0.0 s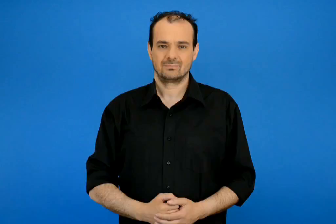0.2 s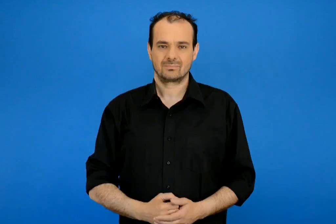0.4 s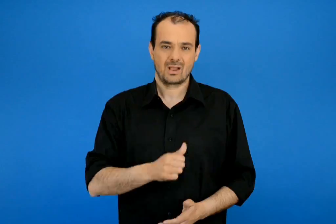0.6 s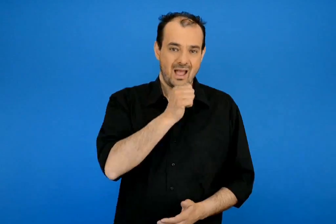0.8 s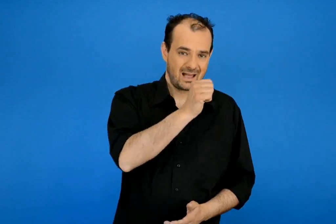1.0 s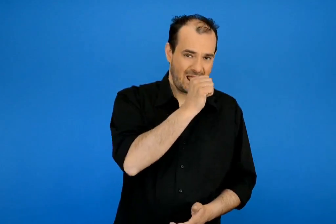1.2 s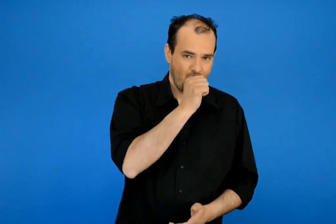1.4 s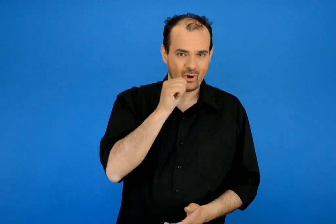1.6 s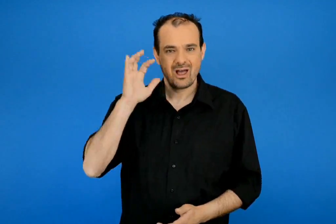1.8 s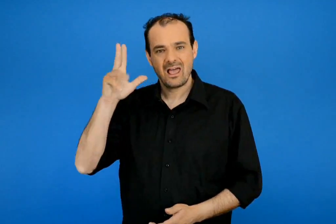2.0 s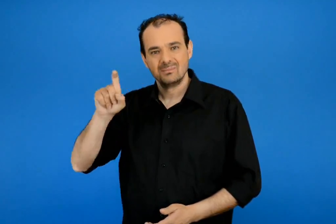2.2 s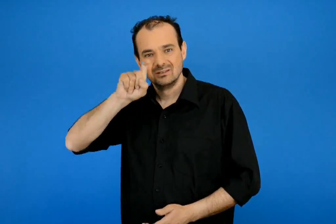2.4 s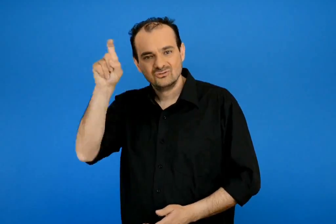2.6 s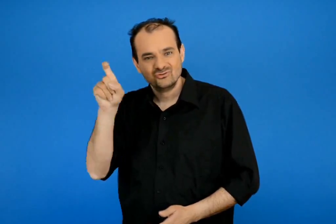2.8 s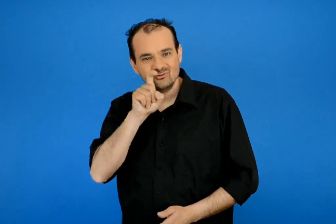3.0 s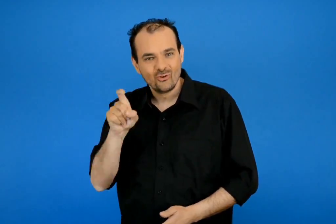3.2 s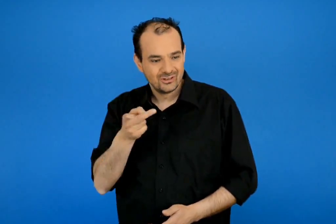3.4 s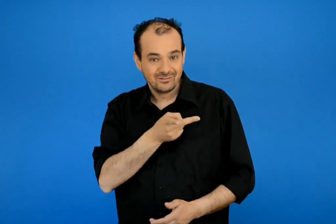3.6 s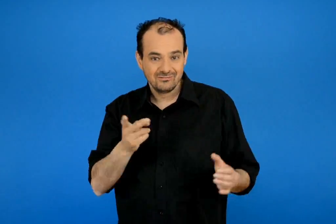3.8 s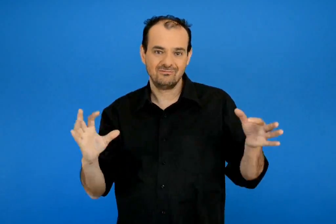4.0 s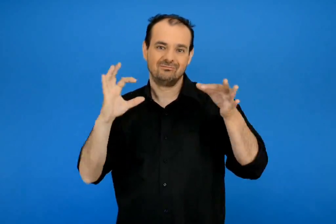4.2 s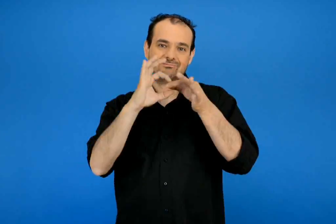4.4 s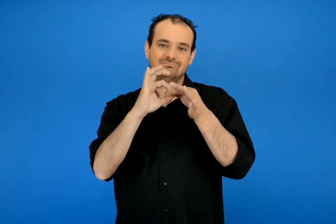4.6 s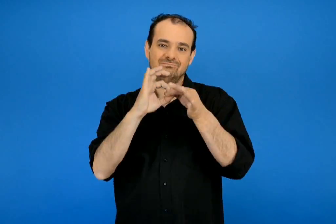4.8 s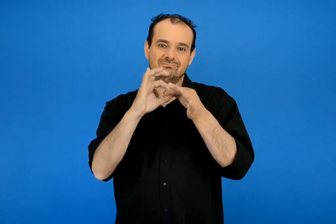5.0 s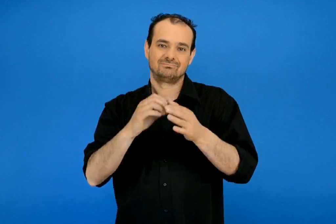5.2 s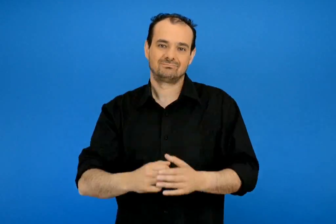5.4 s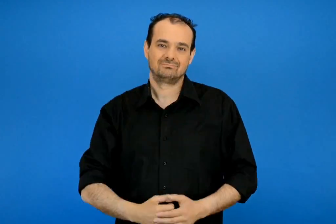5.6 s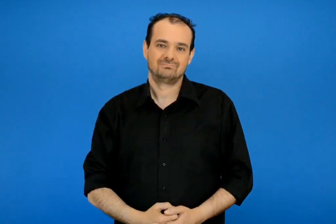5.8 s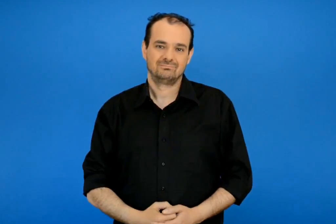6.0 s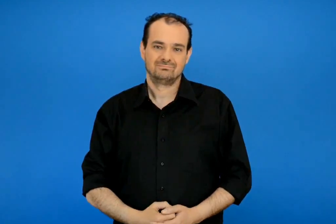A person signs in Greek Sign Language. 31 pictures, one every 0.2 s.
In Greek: το νερό στην καθημερινή ζωή
